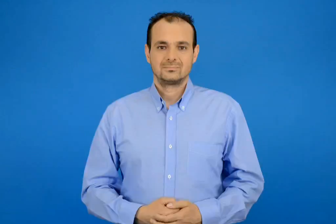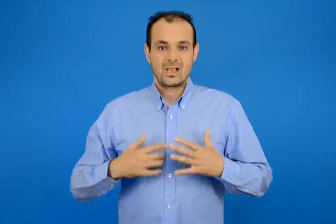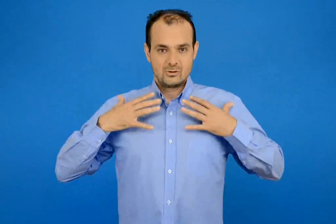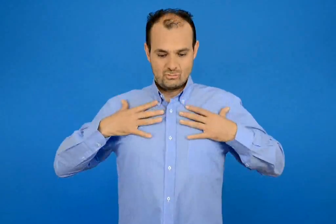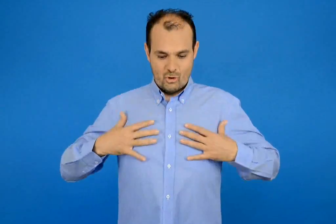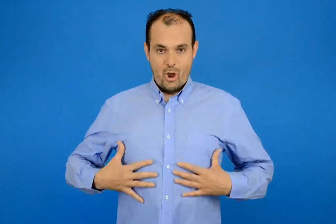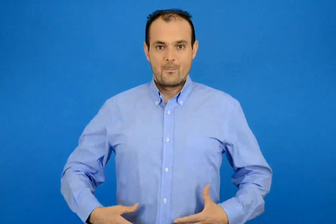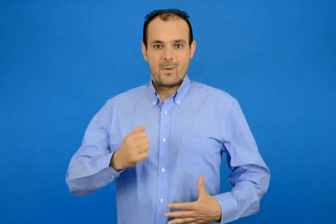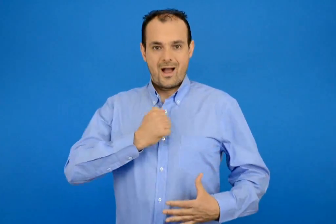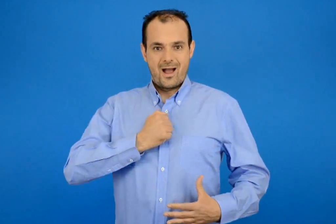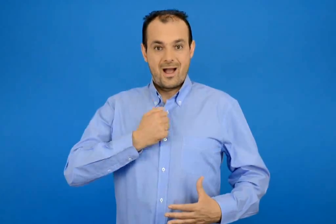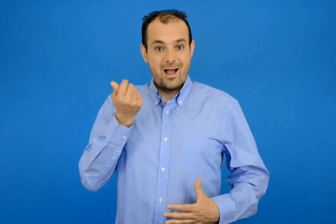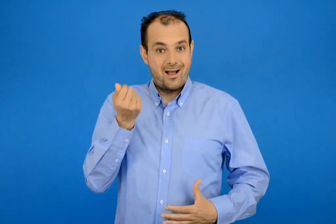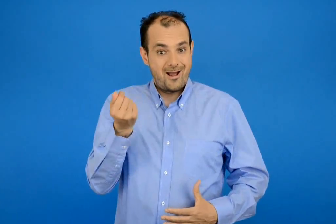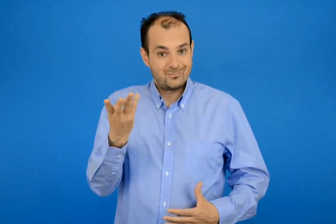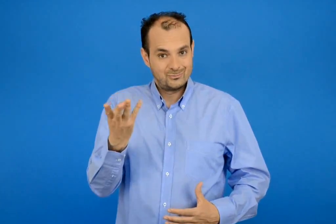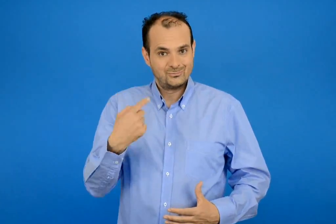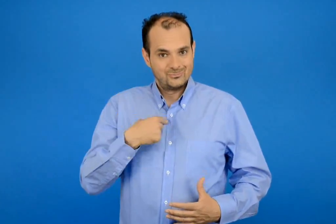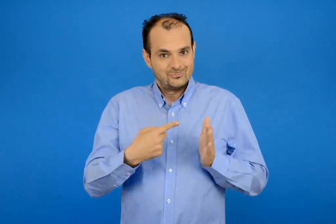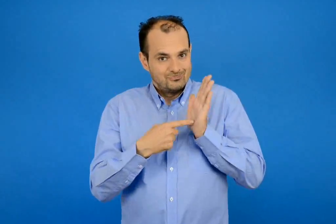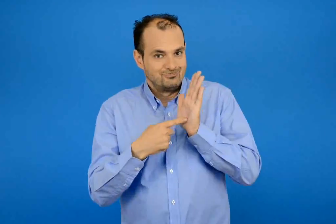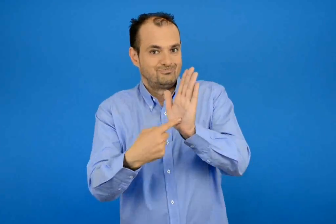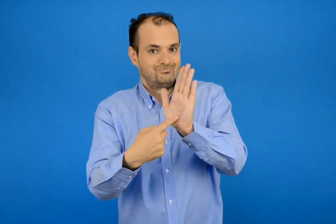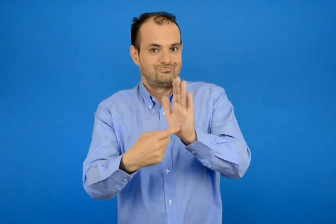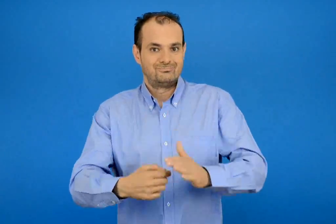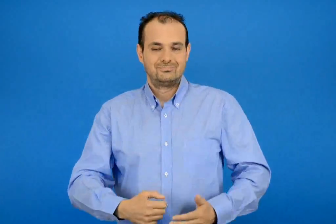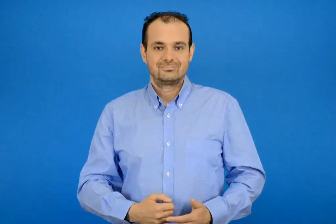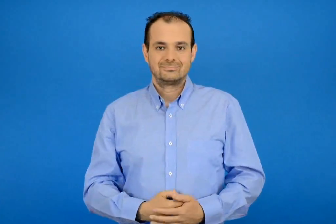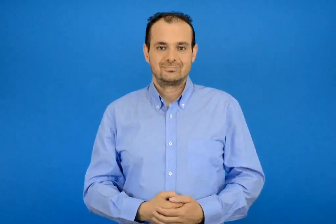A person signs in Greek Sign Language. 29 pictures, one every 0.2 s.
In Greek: σχηματίζω αριθμούς με το σώμα μου
